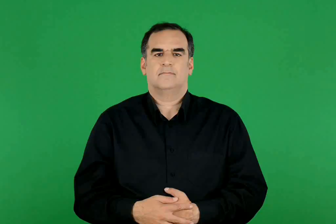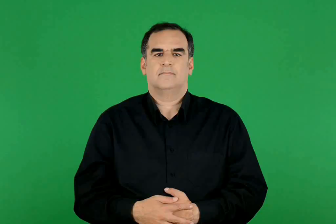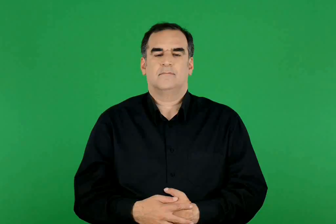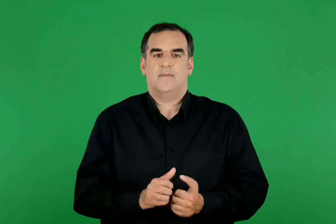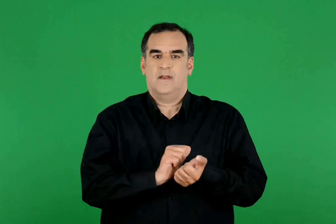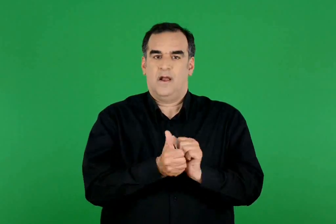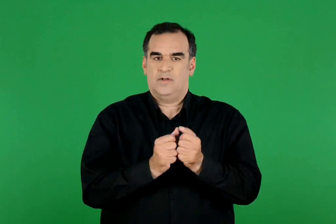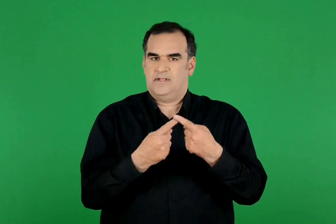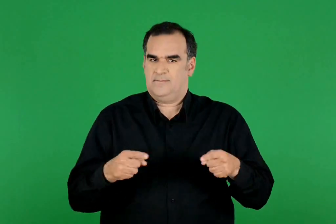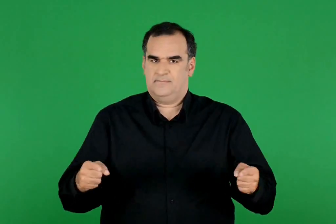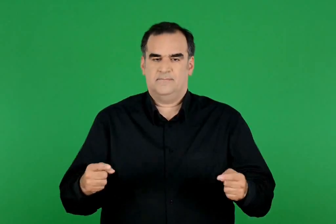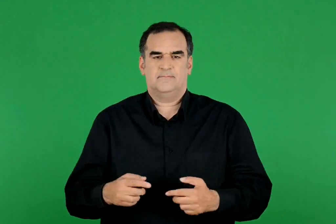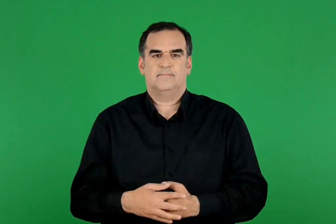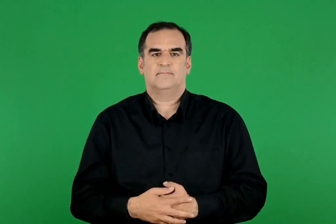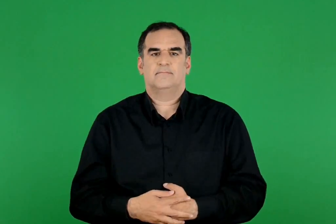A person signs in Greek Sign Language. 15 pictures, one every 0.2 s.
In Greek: αγωνίσματα
